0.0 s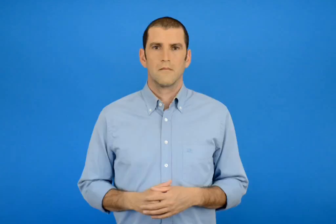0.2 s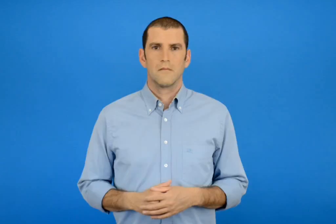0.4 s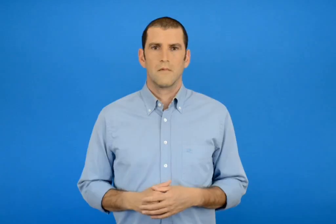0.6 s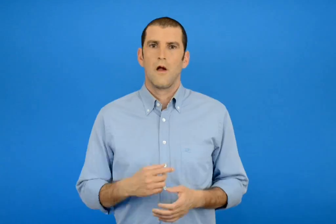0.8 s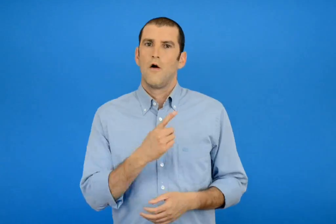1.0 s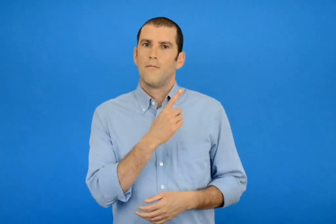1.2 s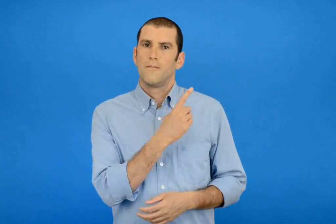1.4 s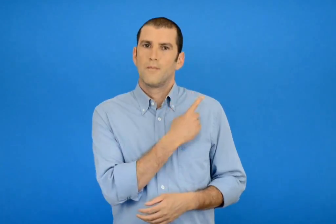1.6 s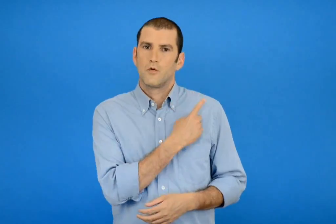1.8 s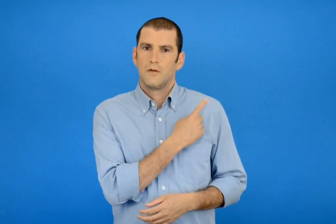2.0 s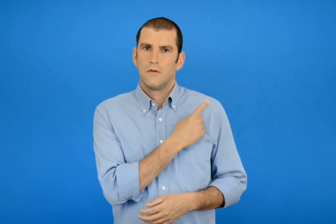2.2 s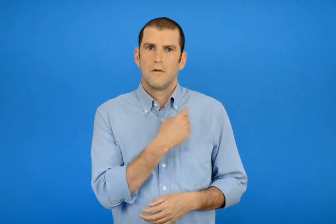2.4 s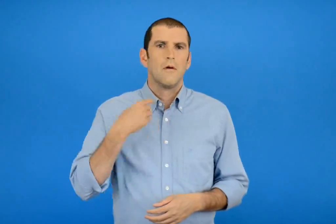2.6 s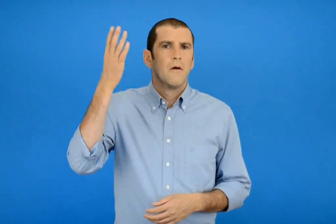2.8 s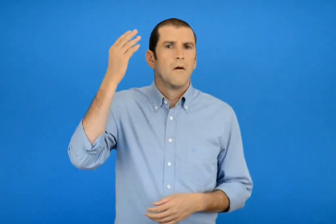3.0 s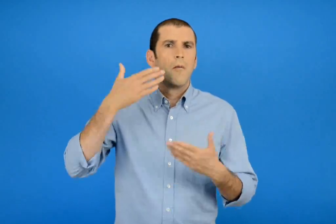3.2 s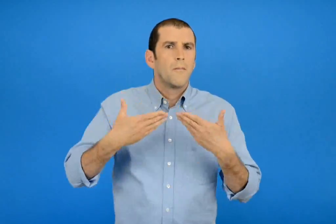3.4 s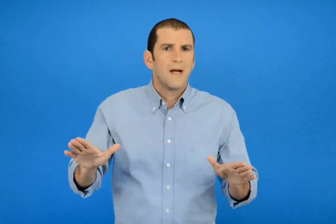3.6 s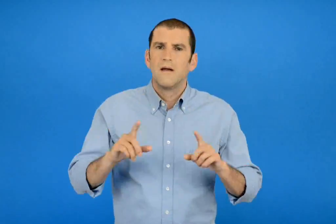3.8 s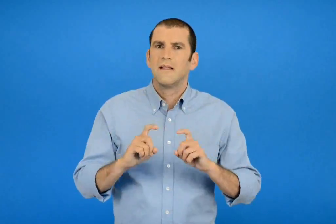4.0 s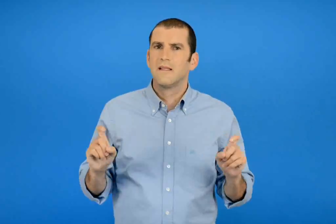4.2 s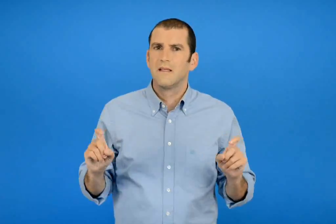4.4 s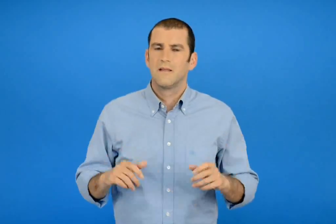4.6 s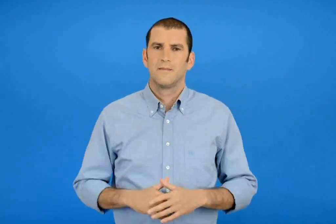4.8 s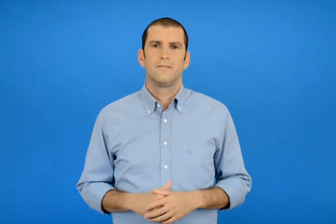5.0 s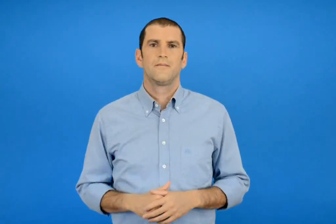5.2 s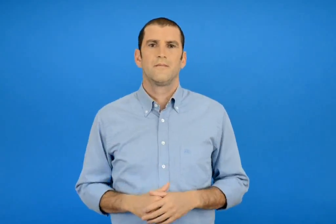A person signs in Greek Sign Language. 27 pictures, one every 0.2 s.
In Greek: τι έμαθα στην α τάξη
